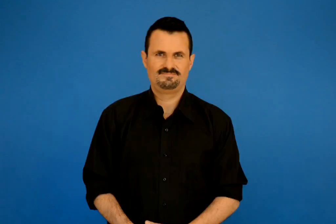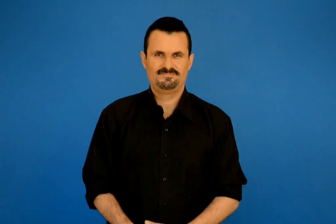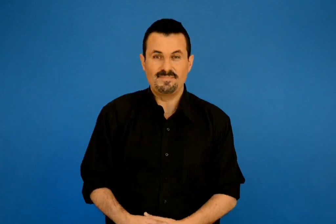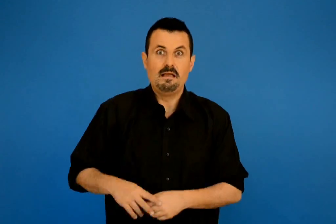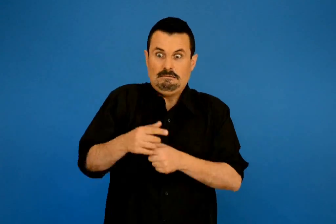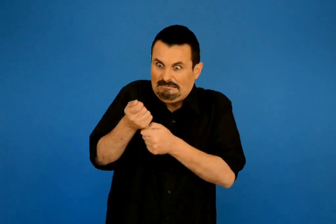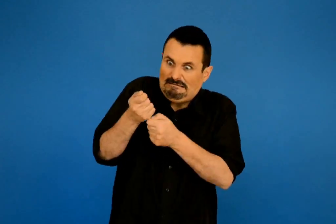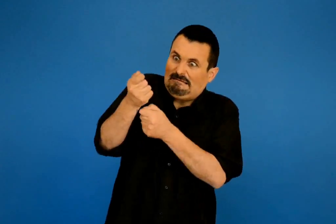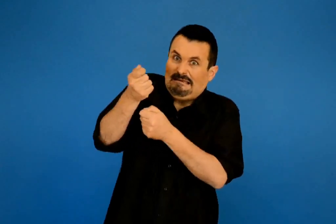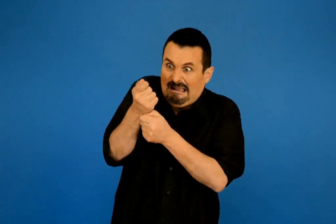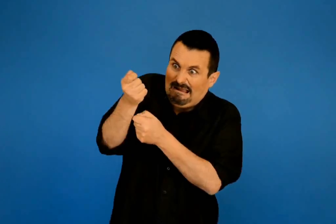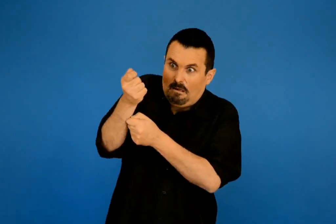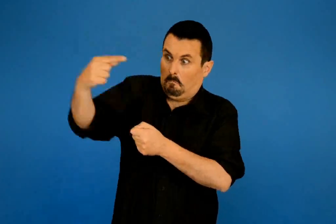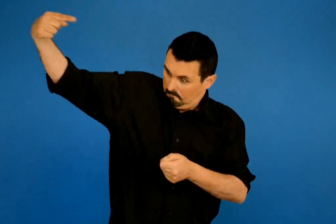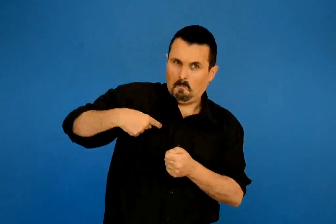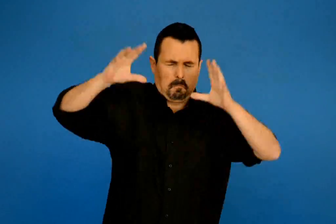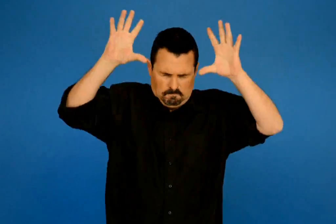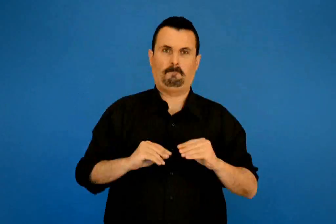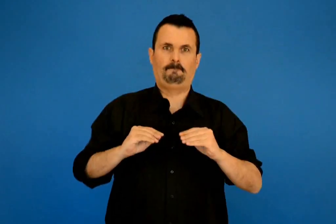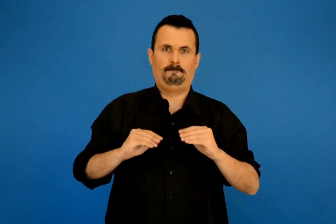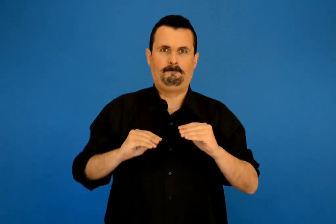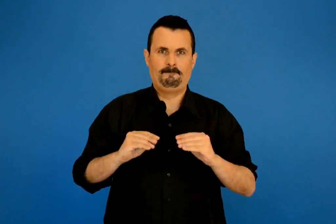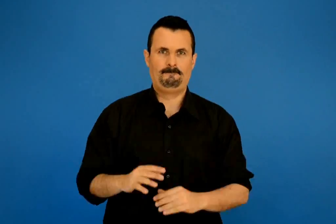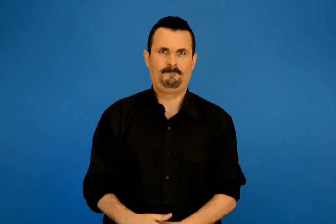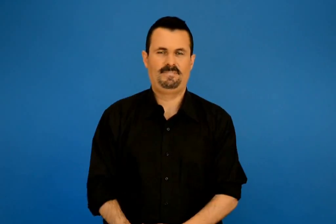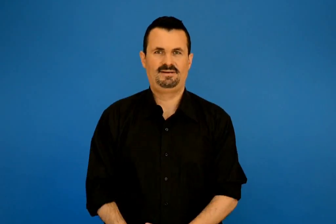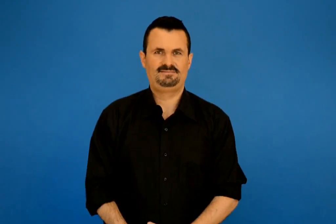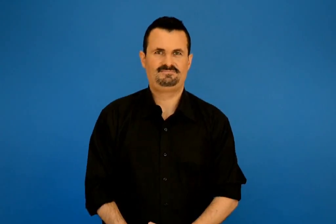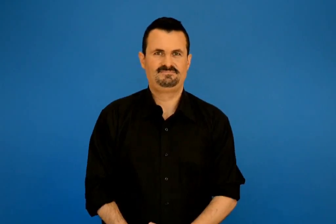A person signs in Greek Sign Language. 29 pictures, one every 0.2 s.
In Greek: δεν προλάβει την ομπρελά του να ανοίξει ακούγεται ένα μπαμ
